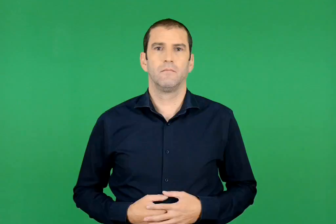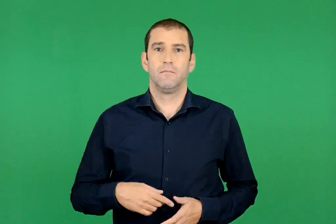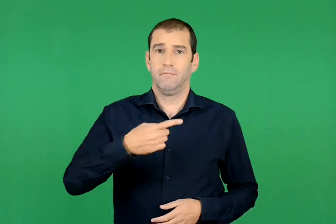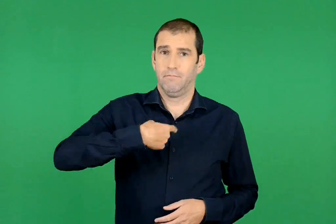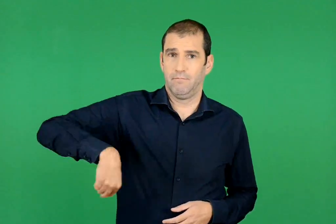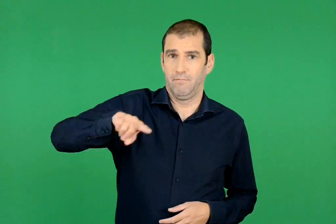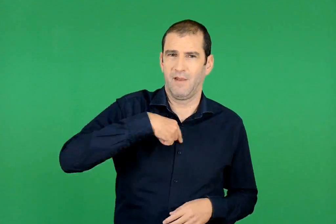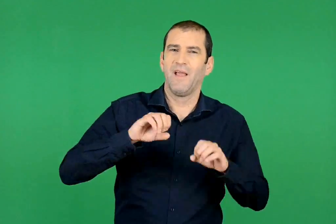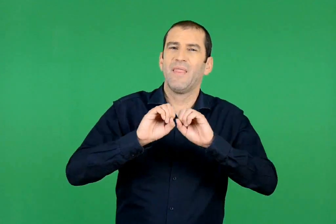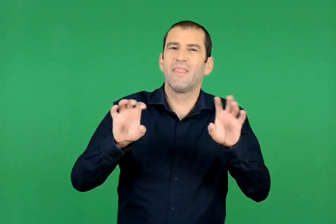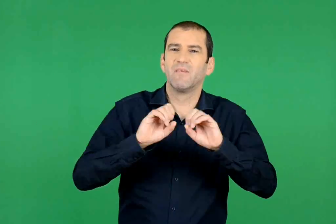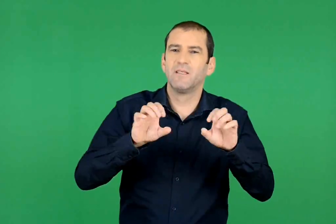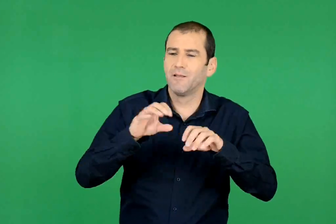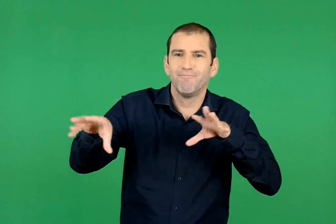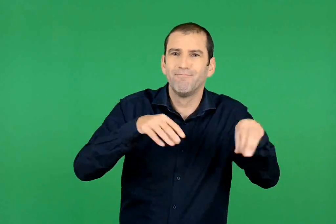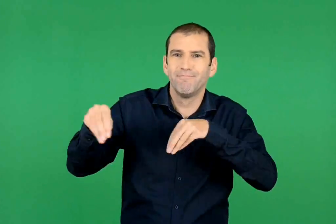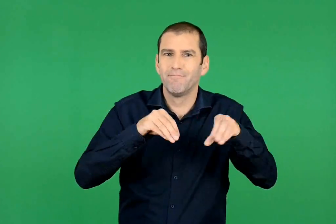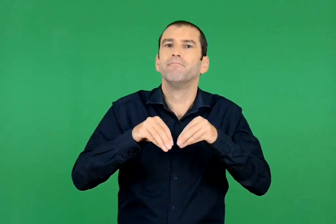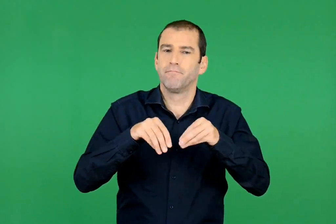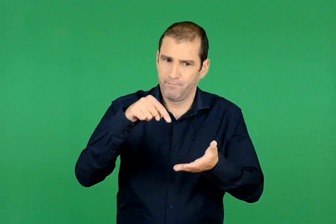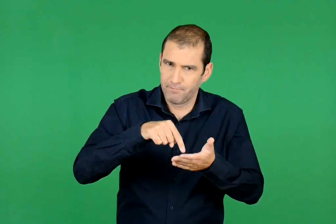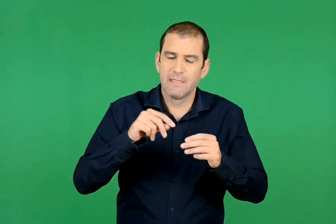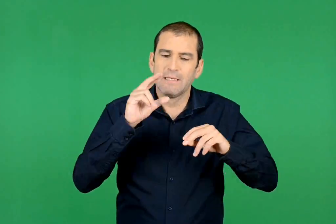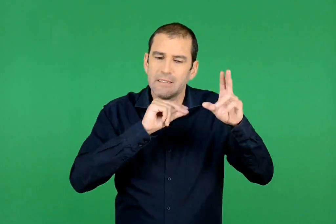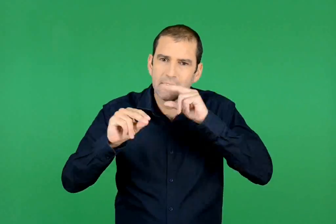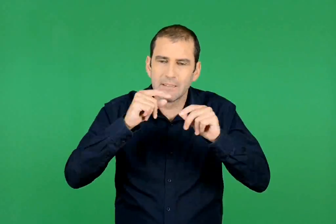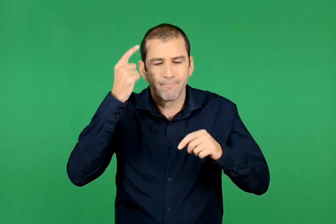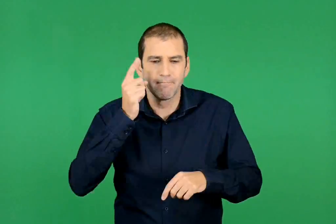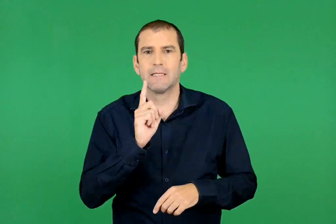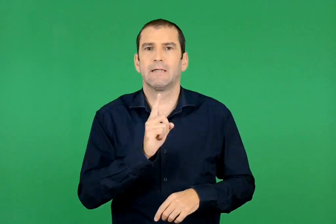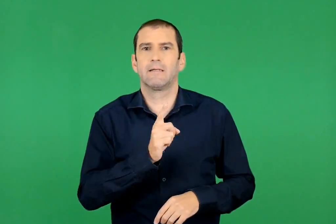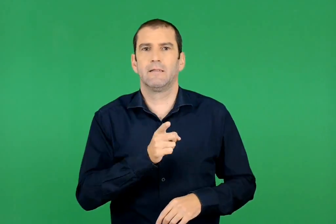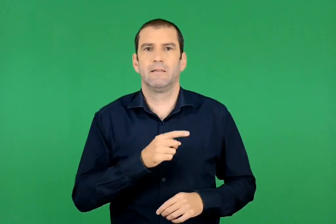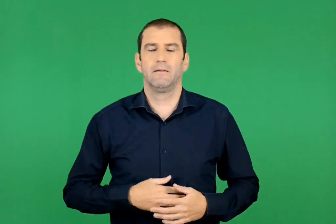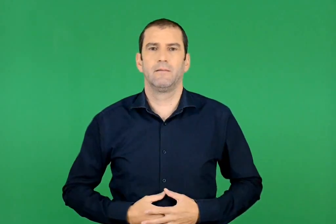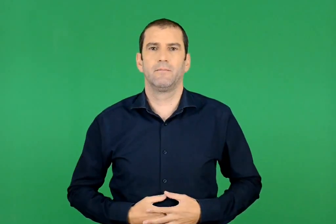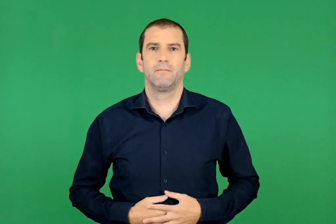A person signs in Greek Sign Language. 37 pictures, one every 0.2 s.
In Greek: συζητάμε και κρίνουμε στην τάξη τις διαφημίσεις που συγκεντρώσαμε
